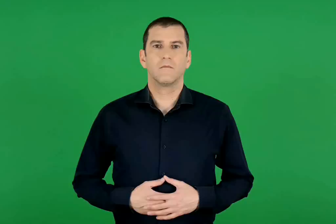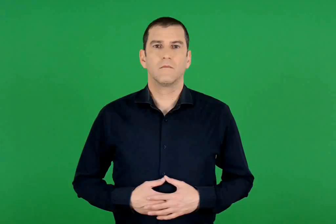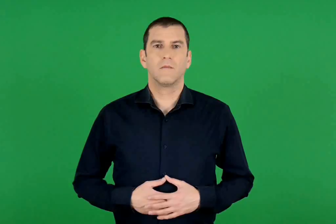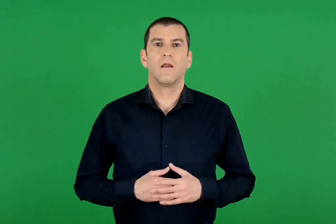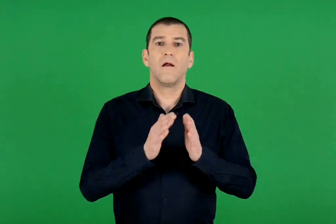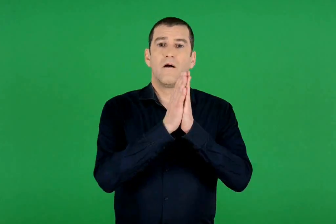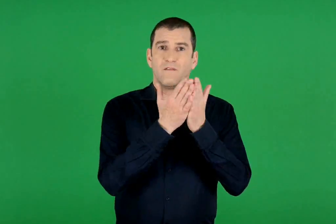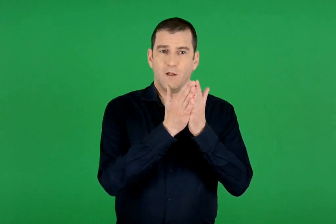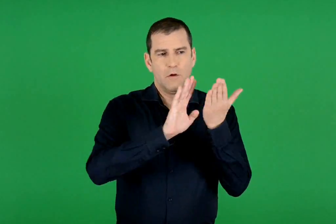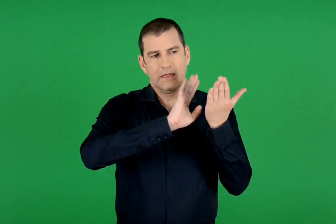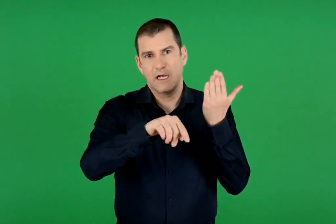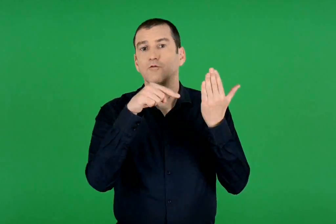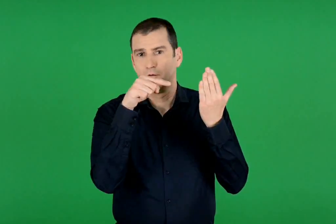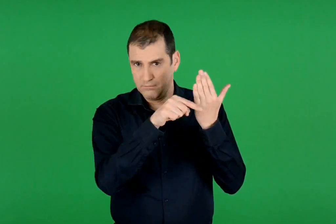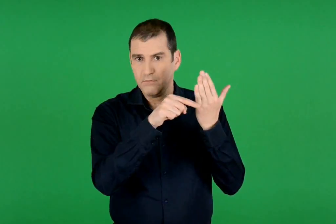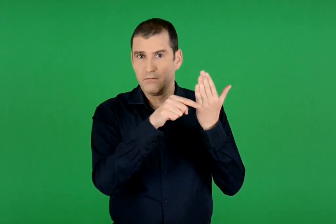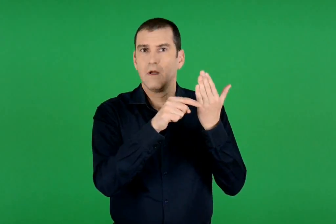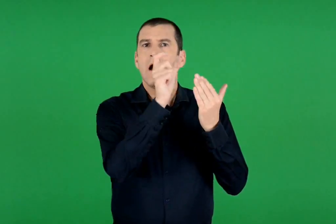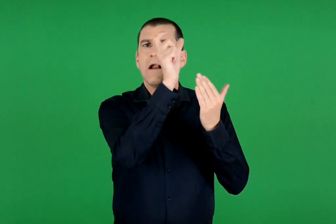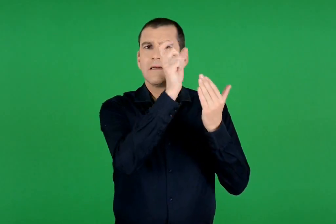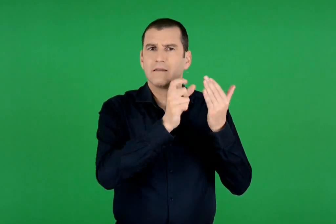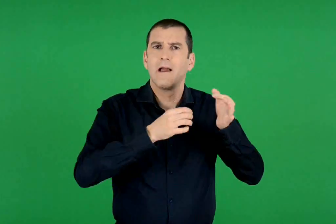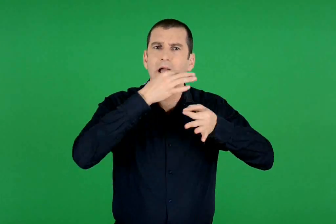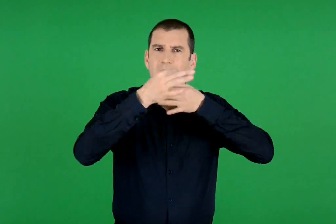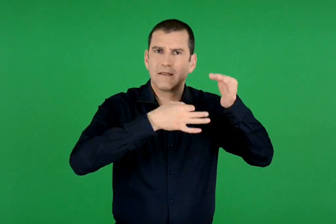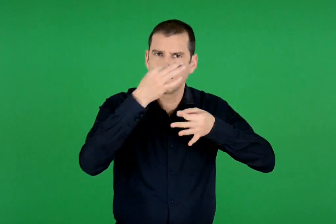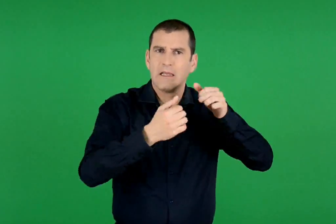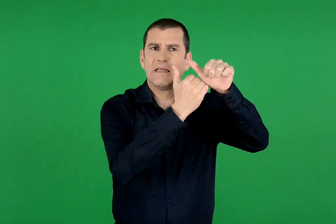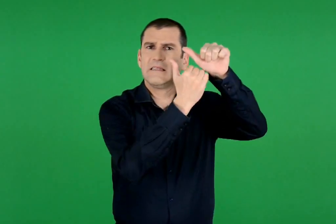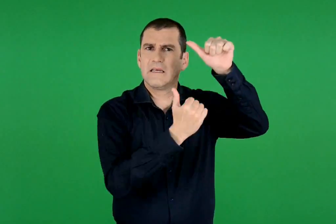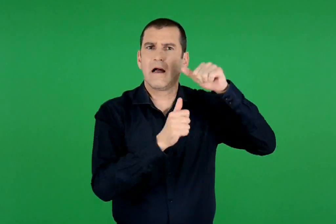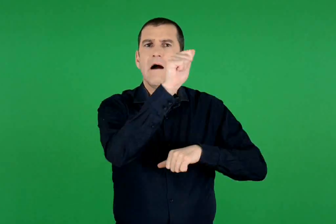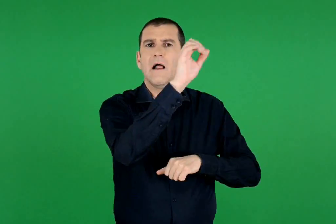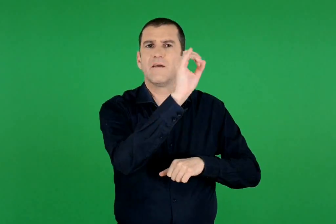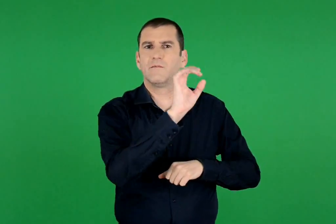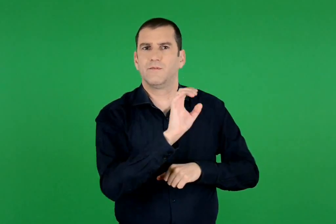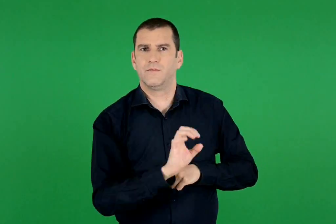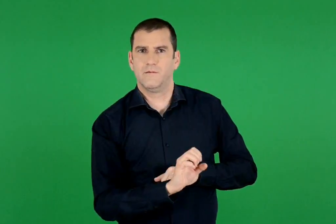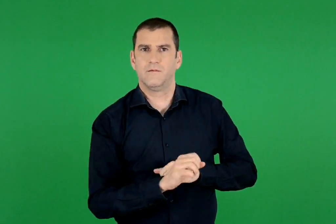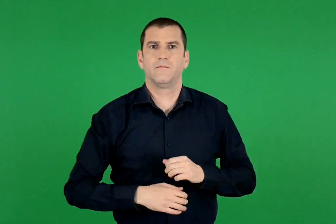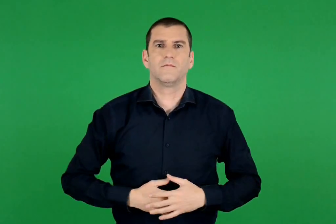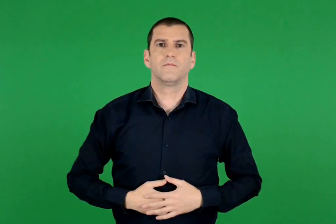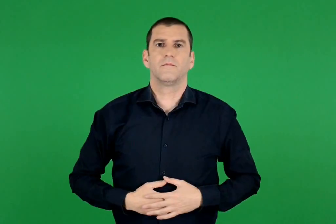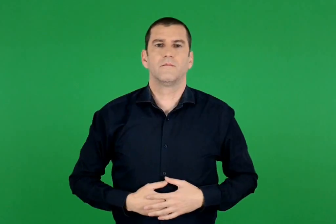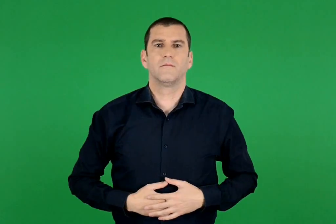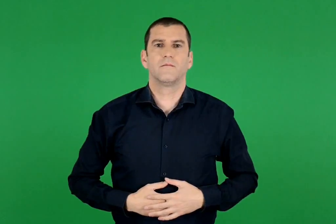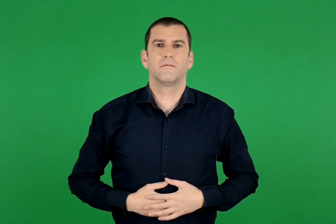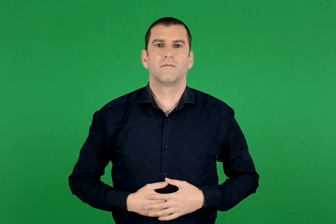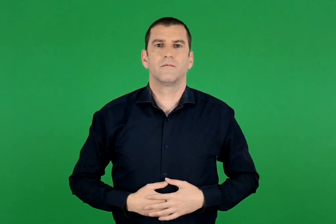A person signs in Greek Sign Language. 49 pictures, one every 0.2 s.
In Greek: βρίσκεται στο τέλος του βιβλίου και περιέχει σε αλφαβητική σειρά λέξεις με την εξήγησή τους
